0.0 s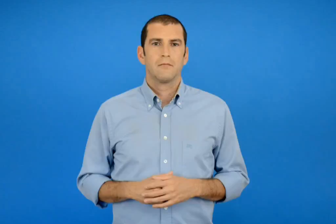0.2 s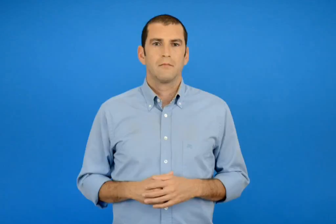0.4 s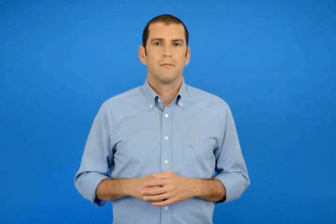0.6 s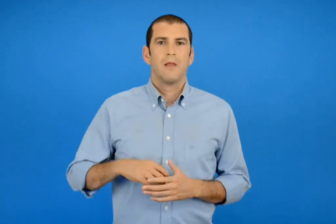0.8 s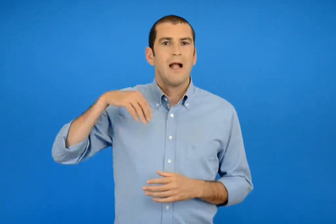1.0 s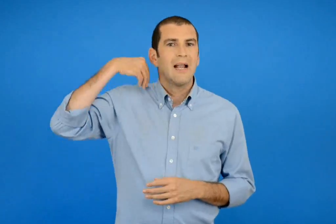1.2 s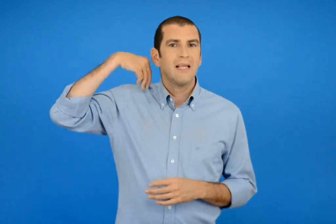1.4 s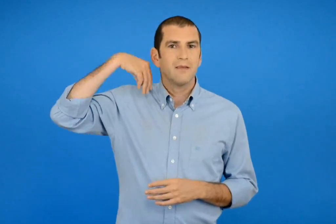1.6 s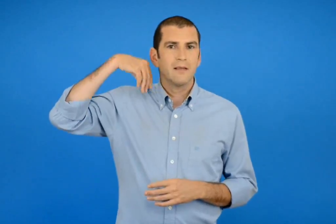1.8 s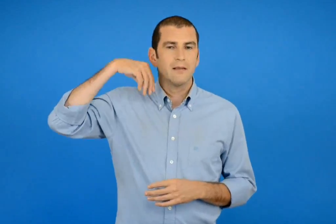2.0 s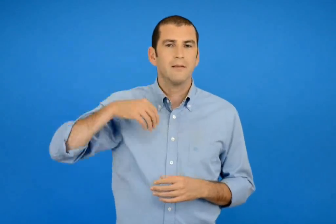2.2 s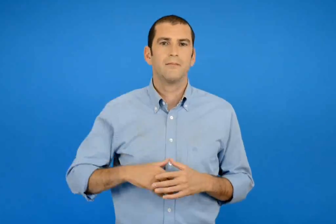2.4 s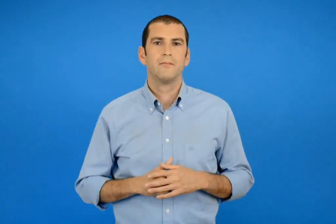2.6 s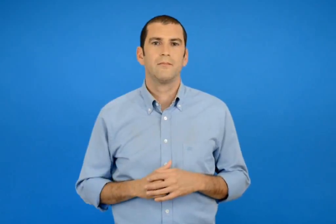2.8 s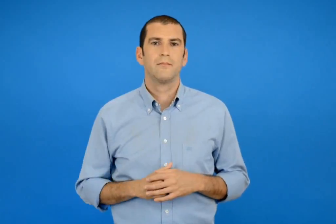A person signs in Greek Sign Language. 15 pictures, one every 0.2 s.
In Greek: λιβύη
